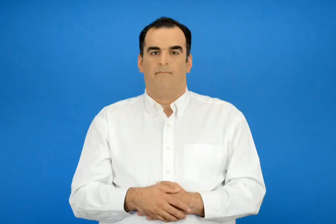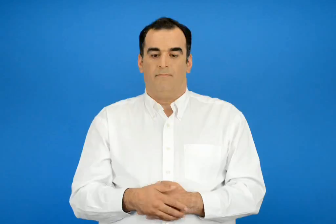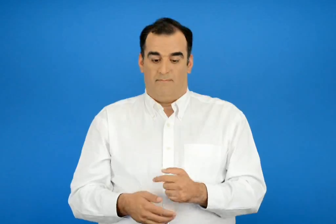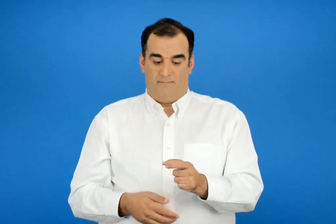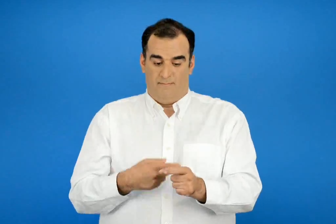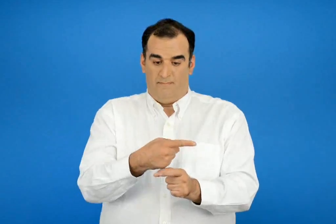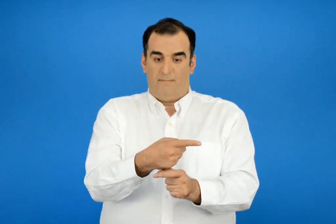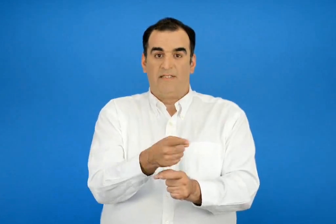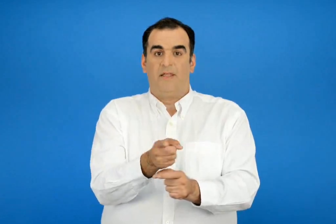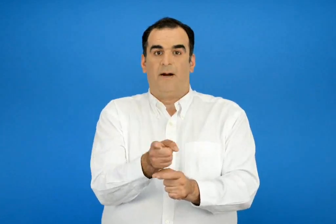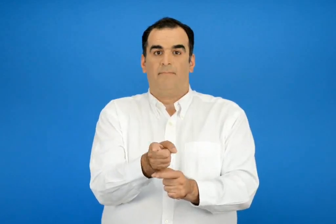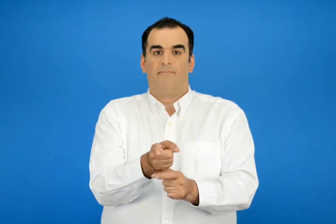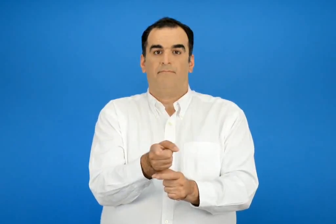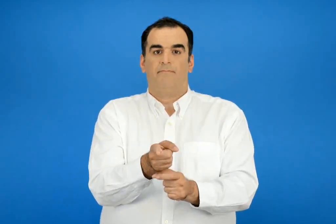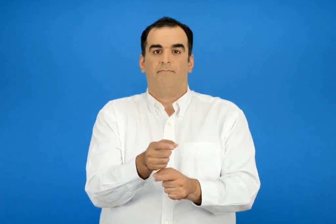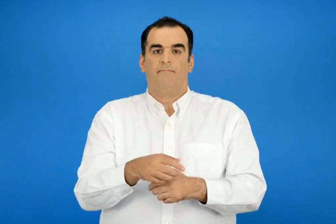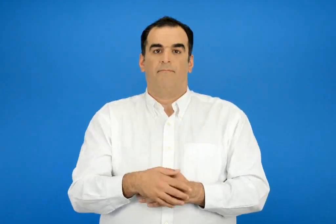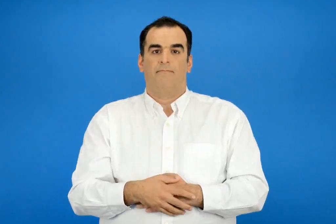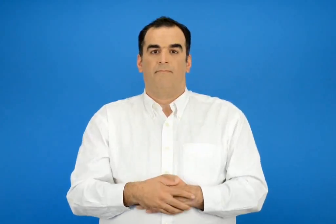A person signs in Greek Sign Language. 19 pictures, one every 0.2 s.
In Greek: πυξίδα
